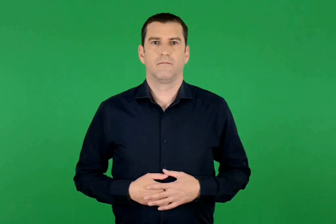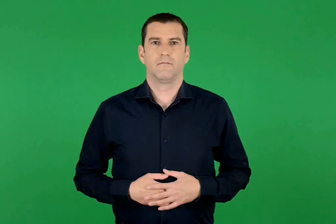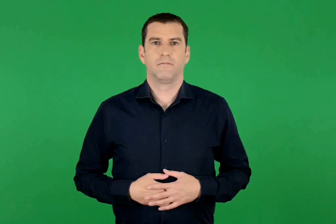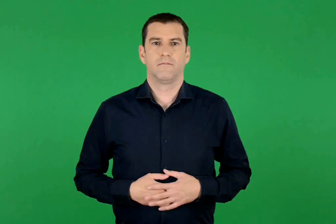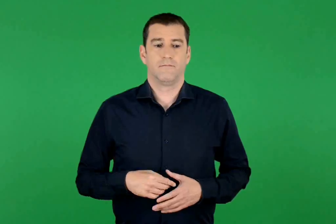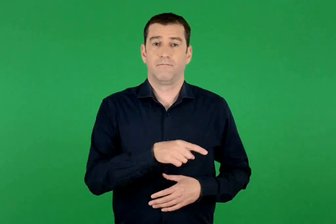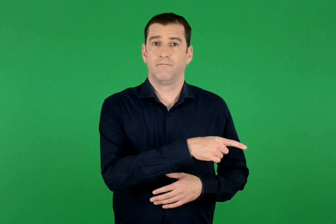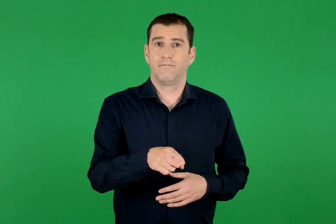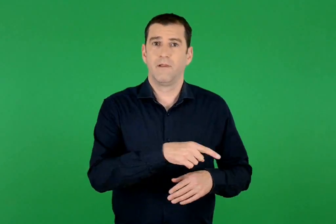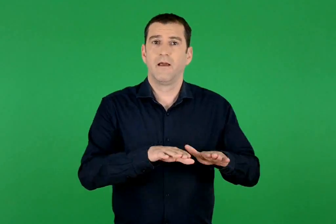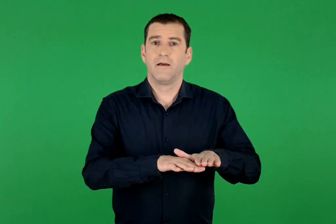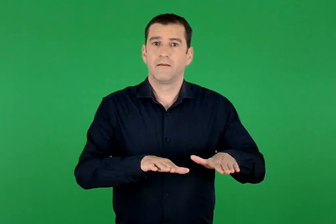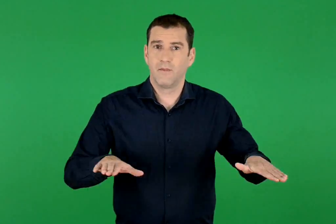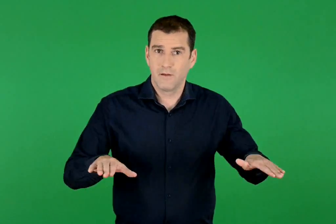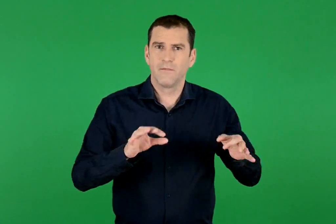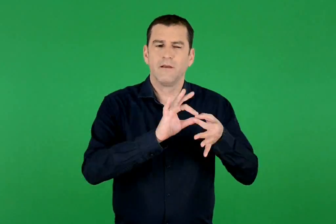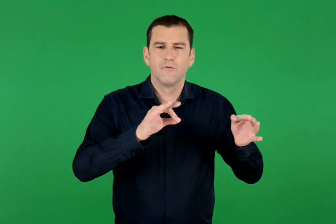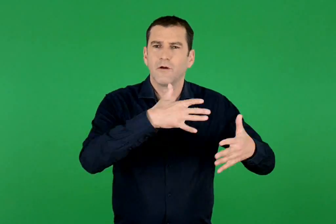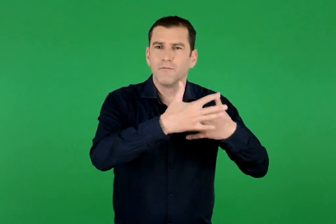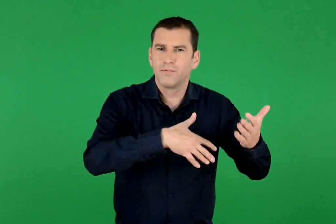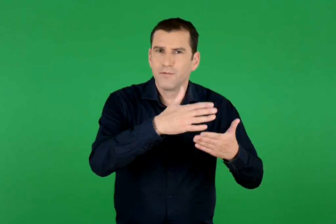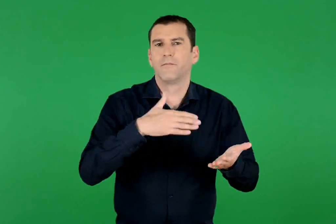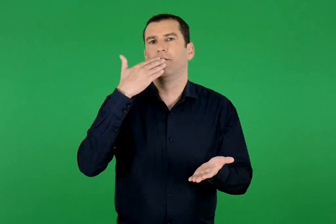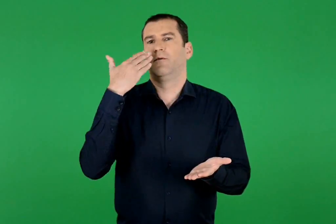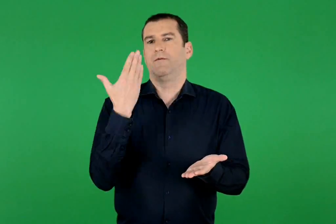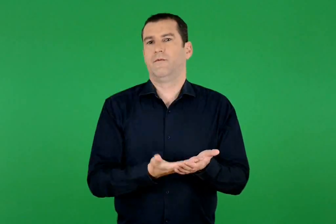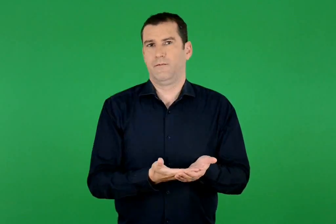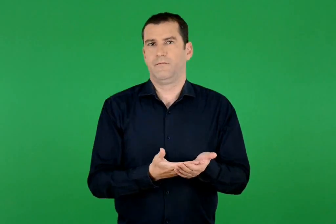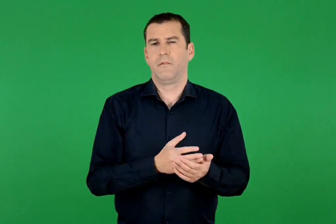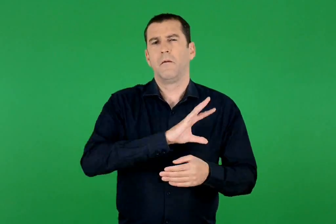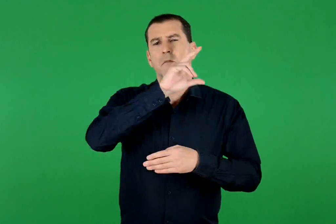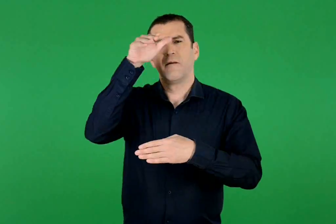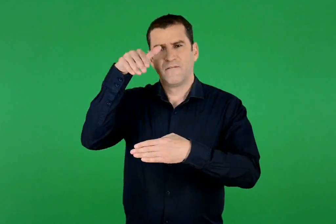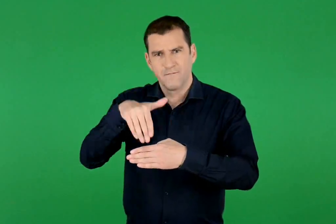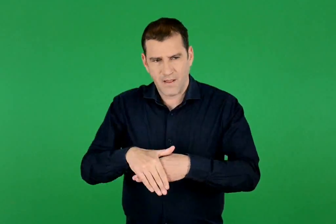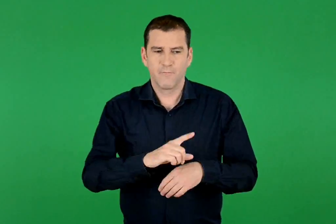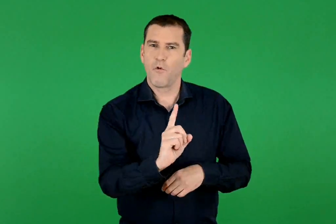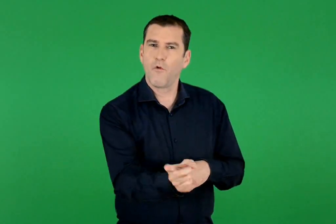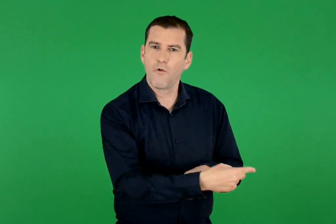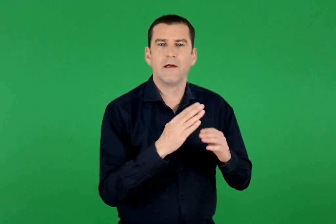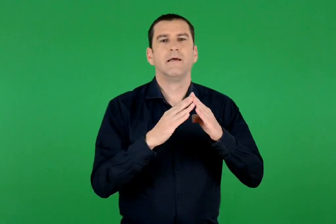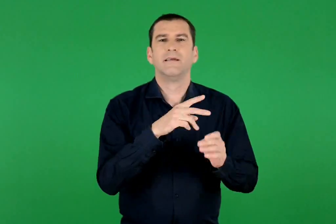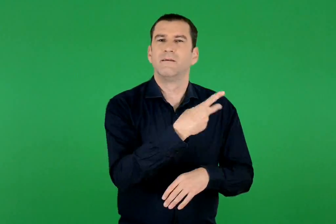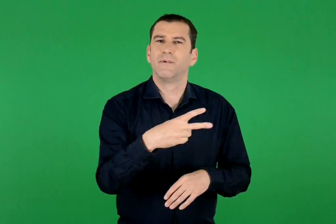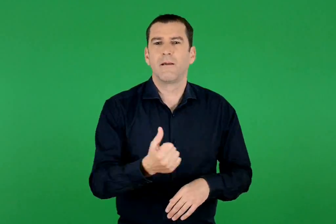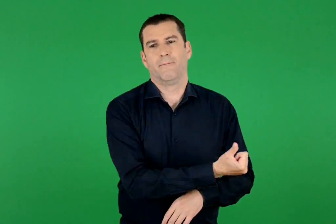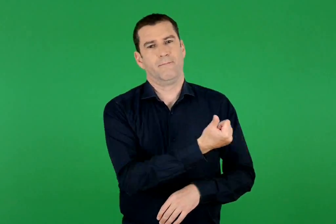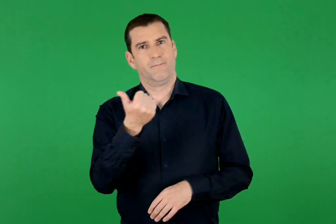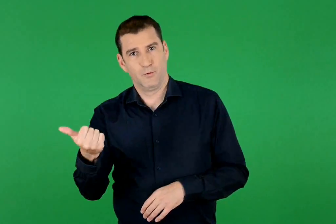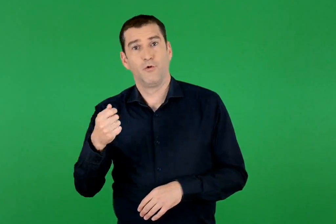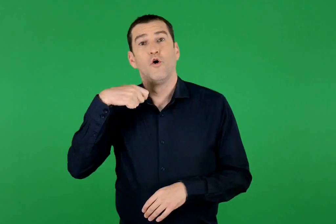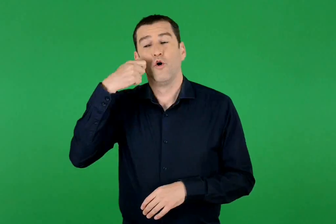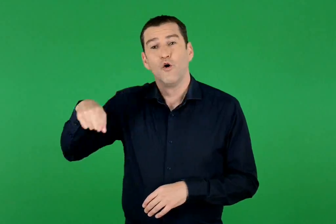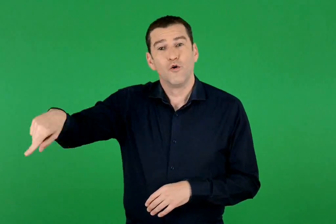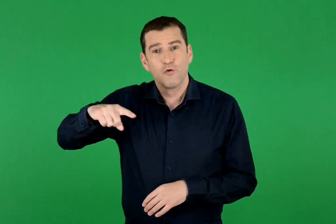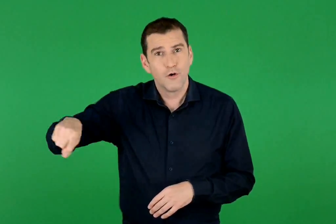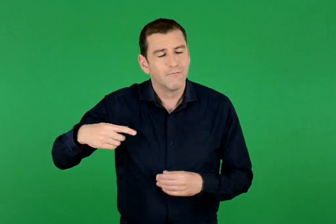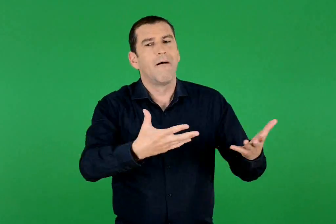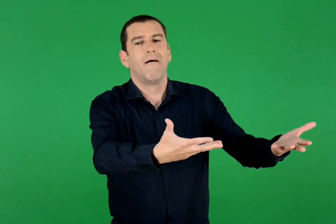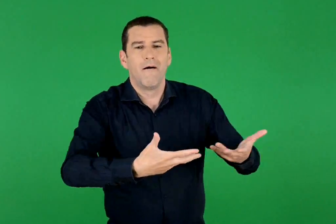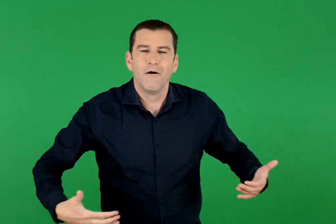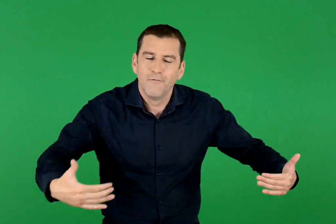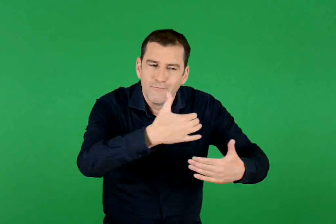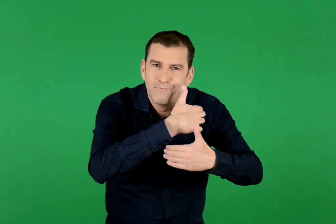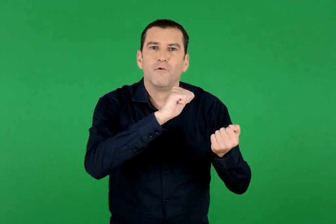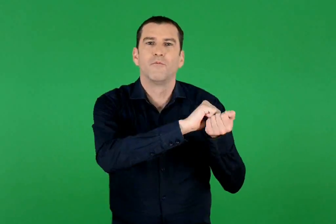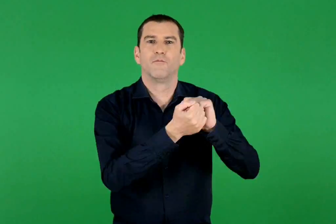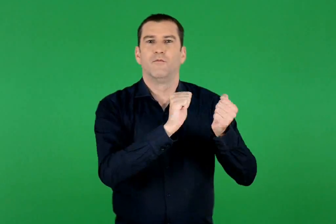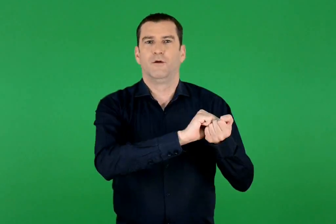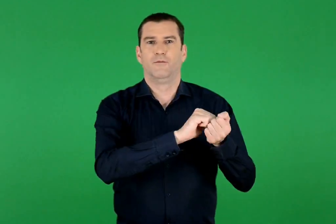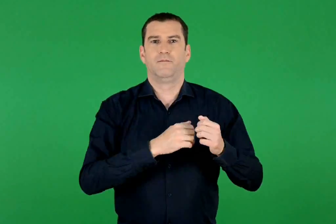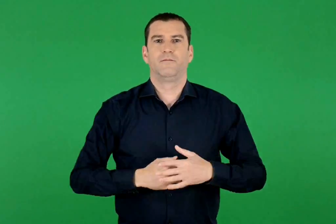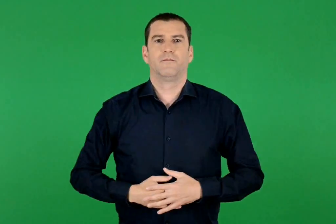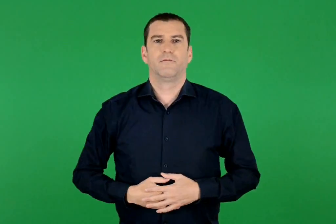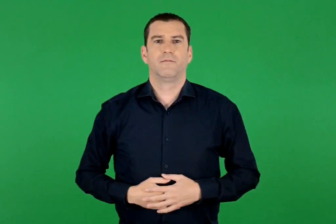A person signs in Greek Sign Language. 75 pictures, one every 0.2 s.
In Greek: η περιπέτεια των παιδιών έλαβε τέλος. μέχρι το βράδυ όλα είχαν γυρίσει στα σπίτια τους. οι γονείς τους τα υποδέχτηκαν µε αγκαλιές και φιλιά
